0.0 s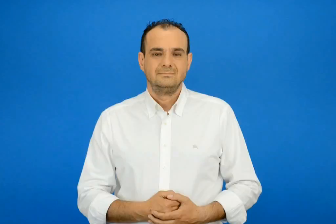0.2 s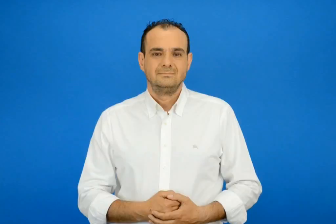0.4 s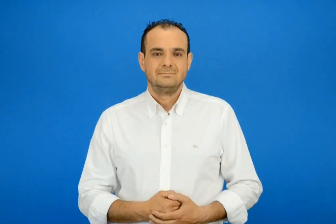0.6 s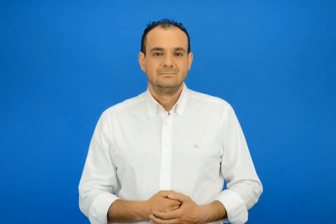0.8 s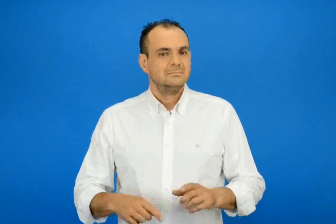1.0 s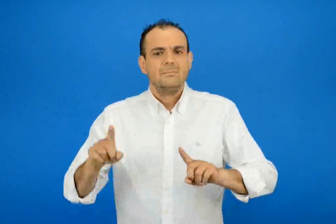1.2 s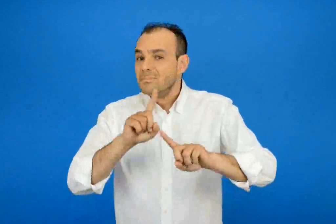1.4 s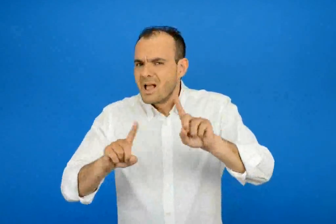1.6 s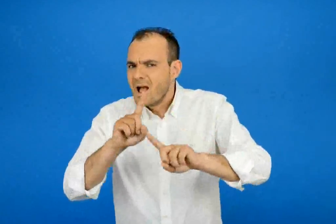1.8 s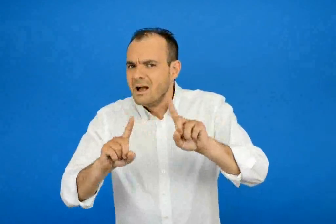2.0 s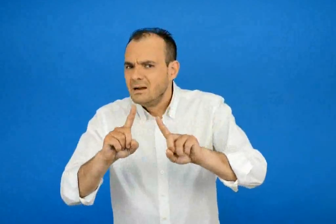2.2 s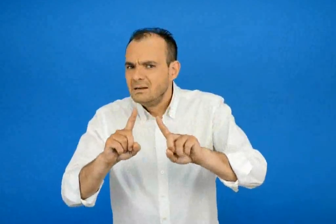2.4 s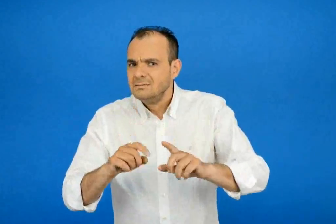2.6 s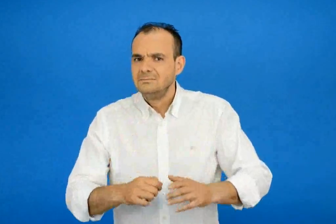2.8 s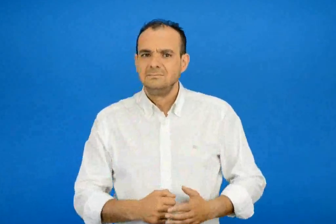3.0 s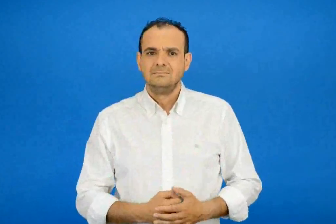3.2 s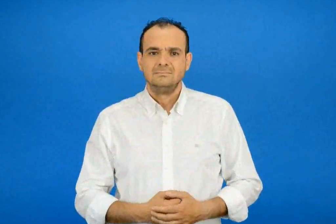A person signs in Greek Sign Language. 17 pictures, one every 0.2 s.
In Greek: ποιά ;
